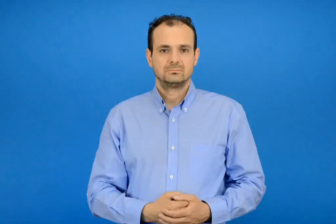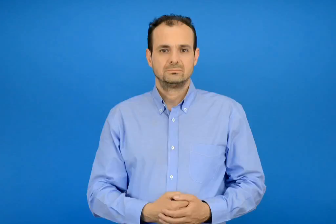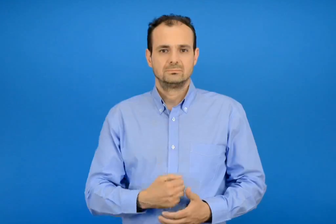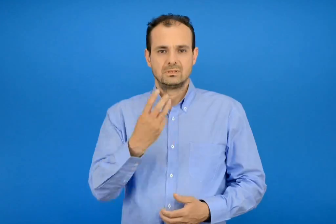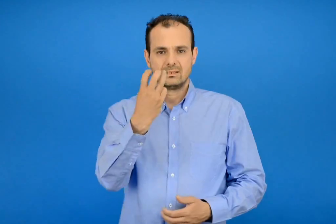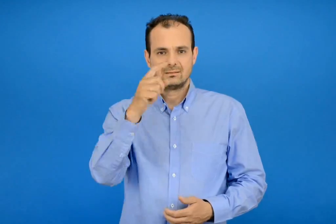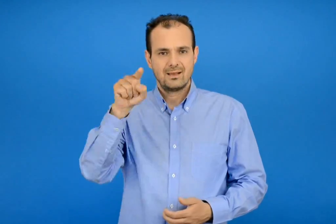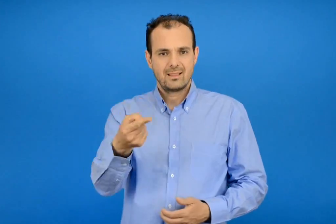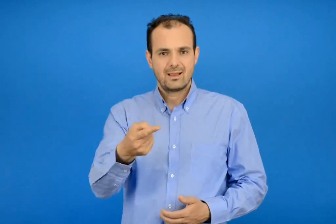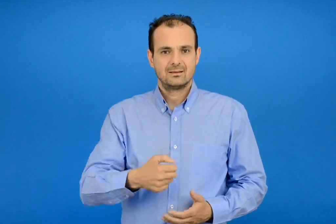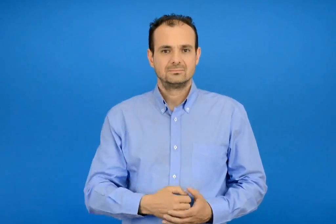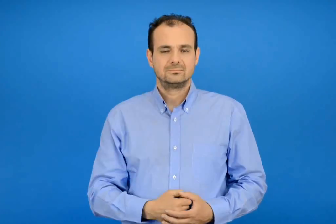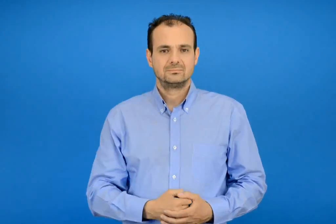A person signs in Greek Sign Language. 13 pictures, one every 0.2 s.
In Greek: τριάντα εννέα
